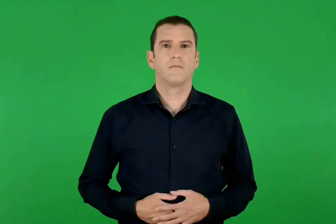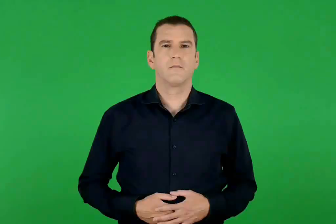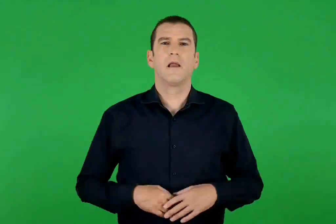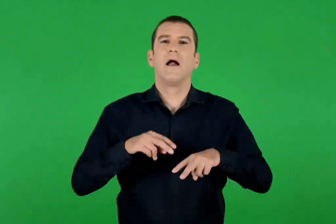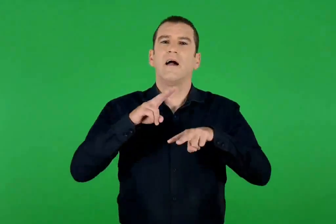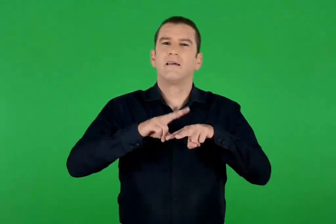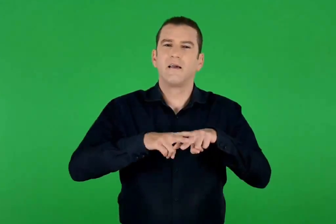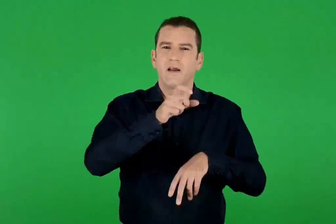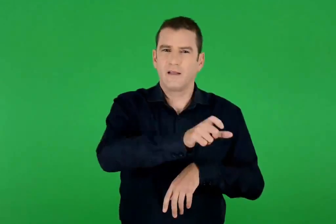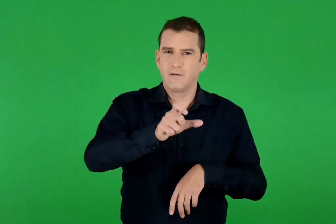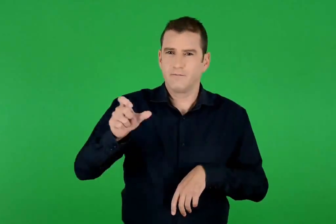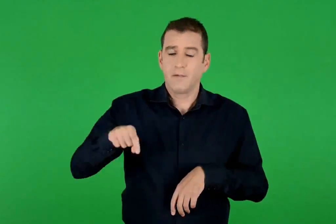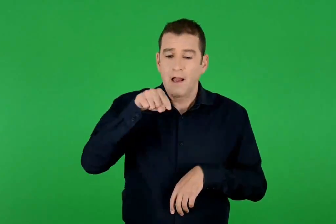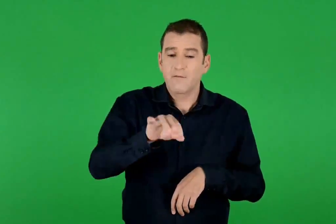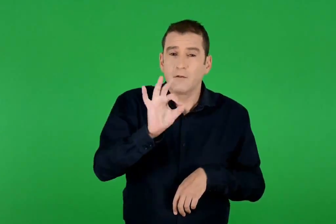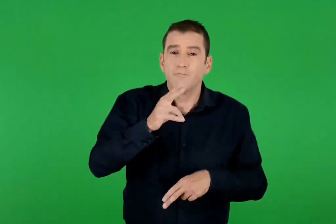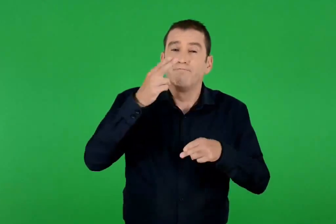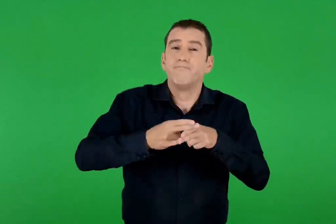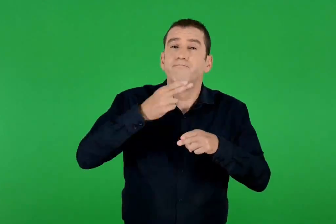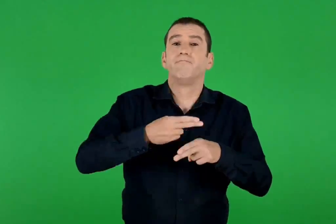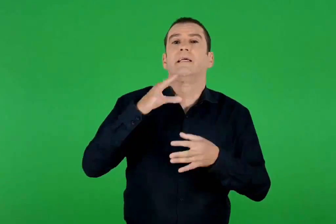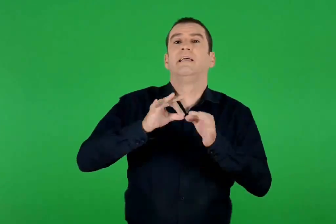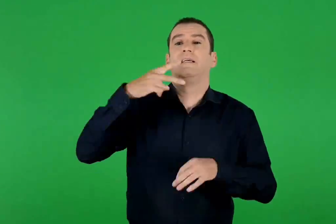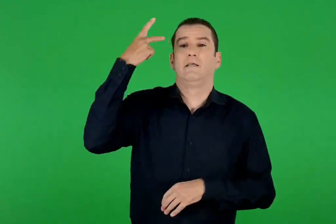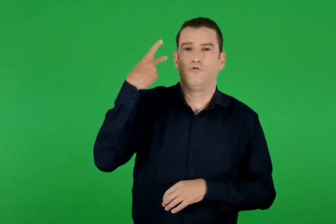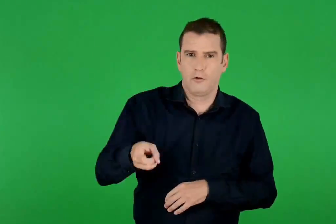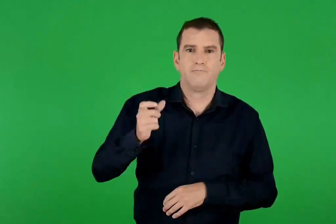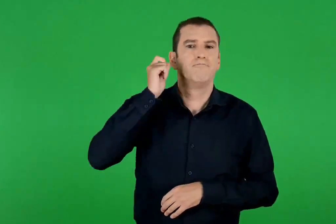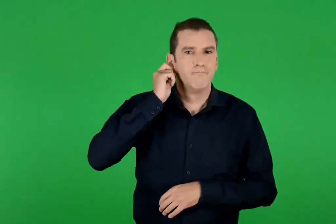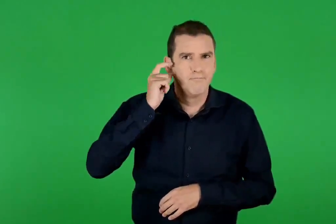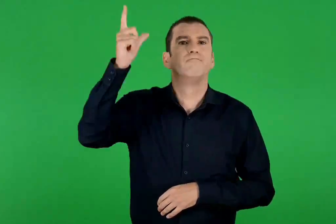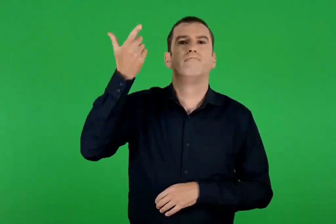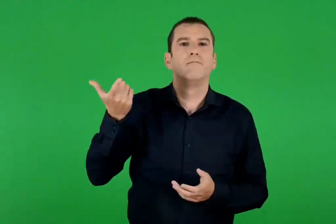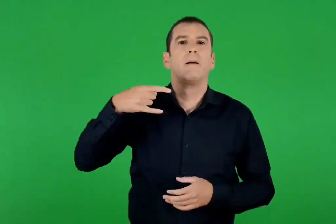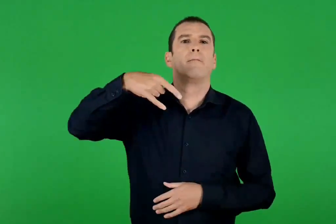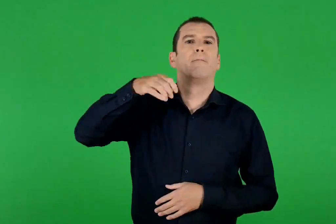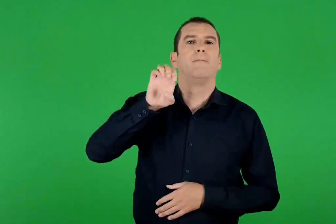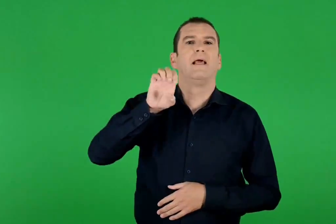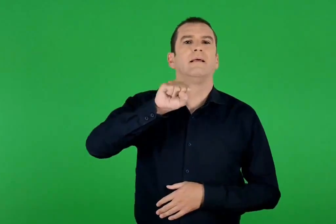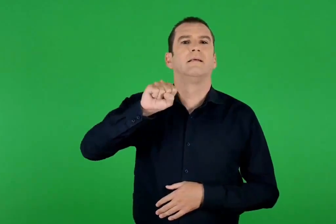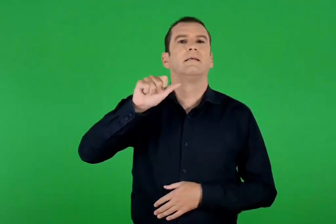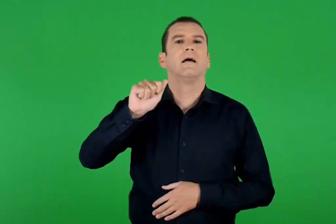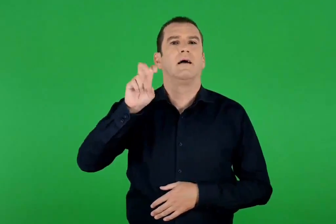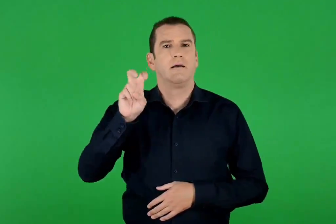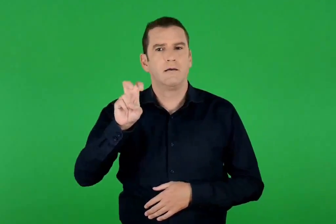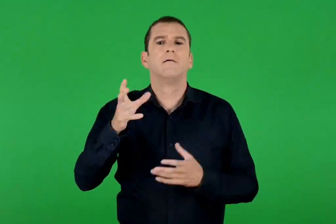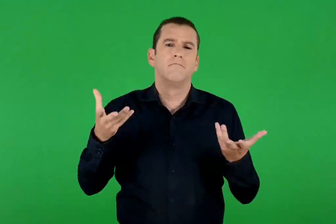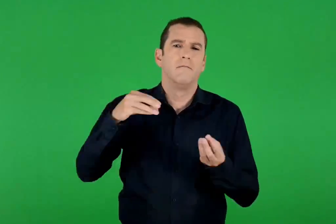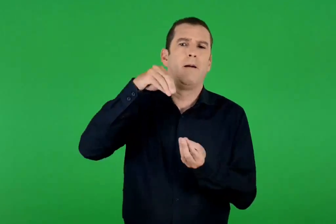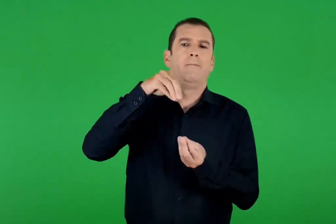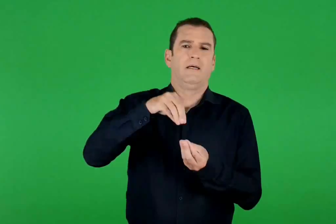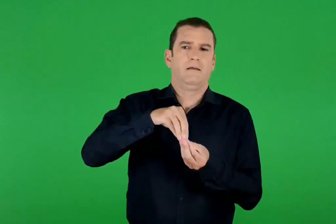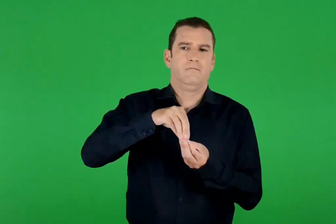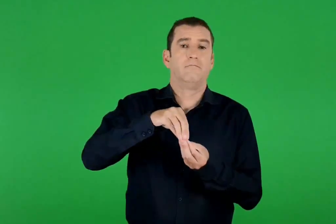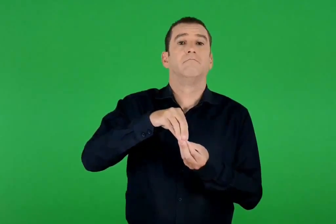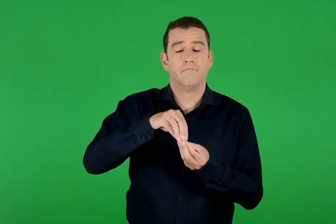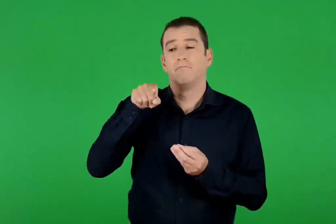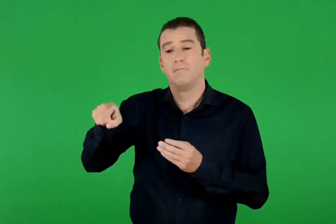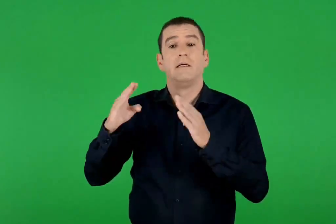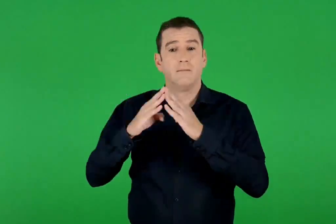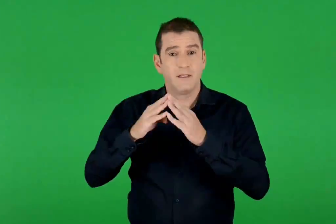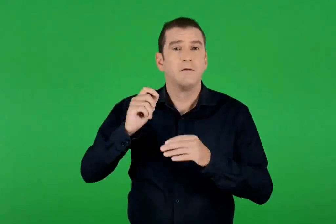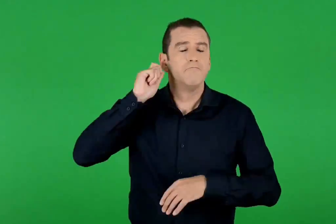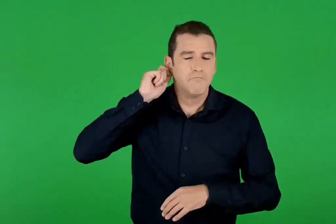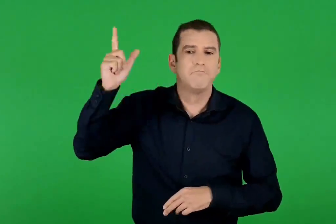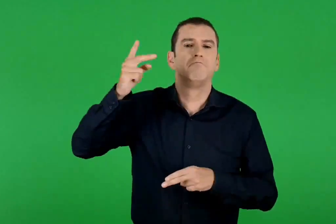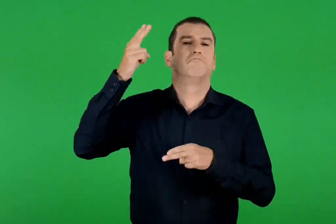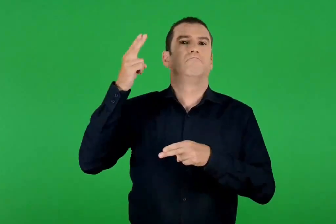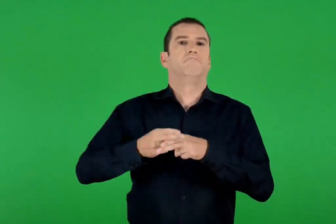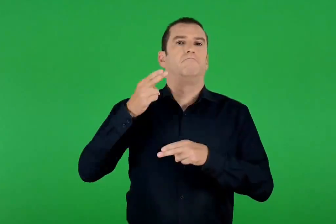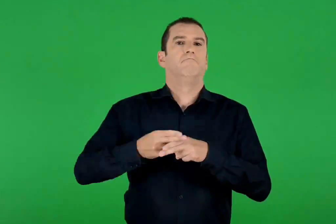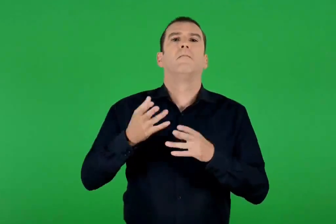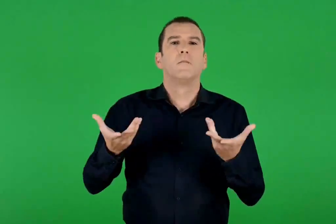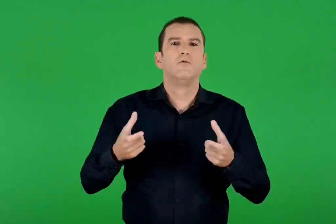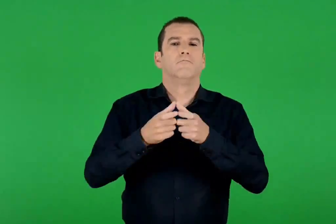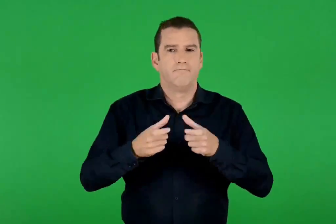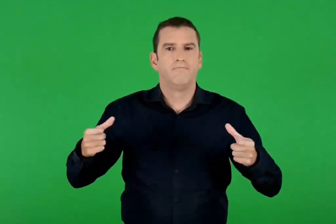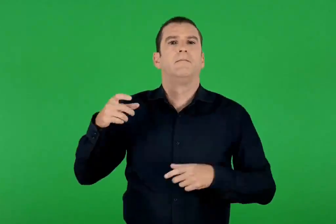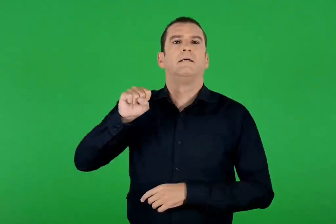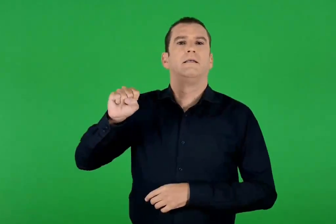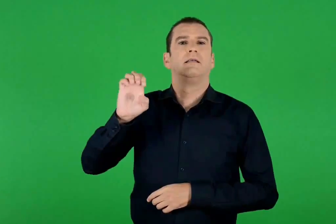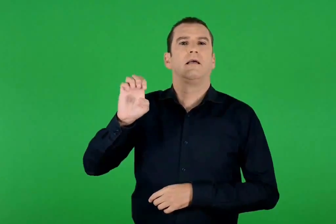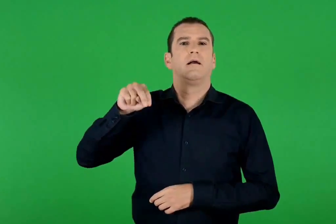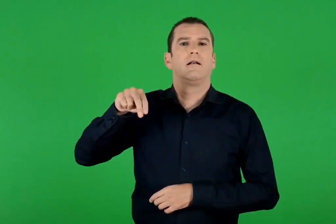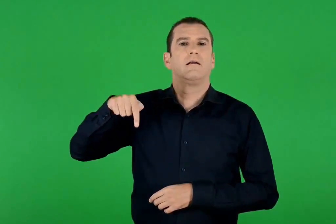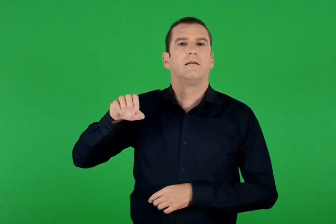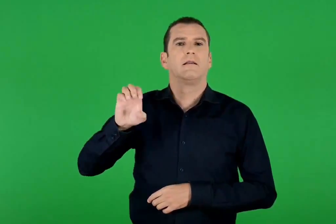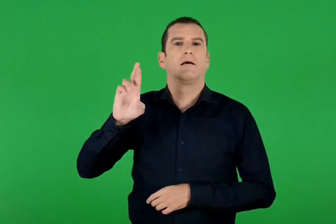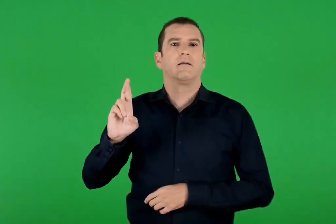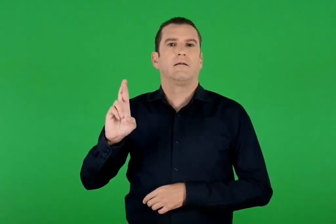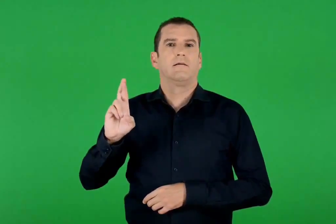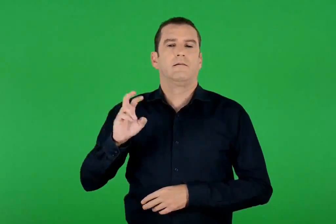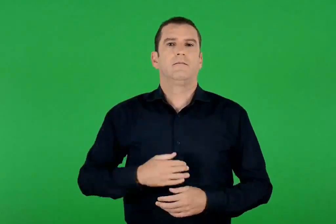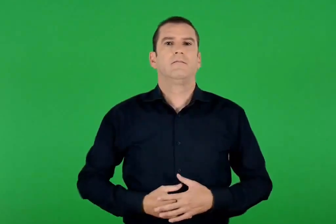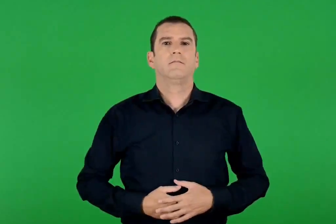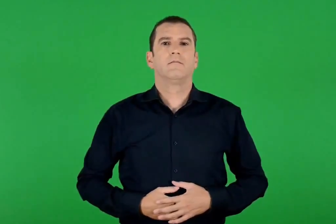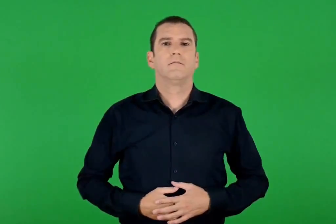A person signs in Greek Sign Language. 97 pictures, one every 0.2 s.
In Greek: αυτό τον σημαντικό σταθμό της ιστορίας τους γιορτάζουν οι εβραίοι κατά το πέσαχ πάσχα. και το γιορτάζουν με λαμπρότητα στο σπίτι , με την τελετή του σέντερ
